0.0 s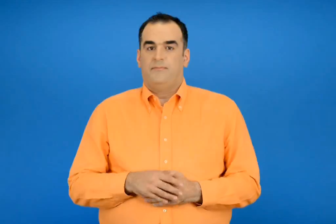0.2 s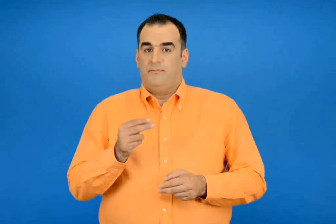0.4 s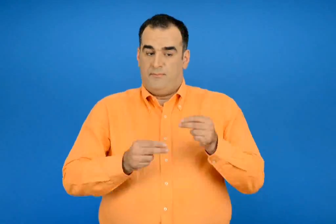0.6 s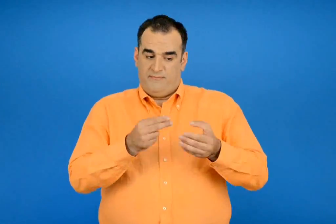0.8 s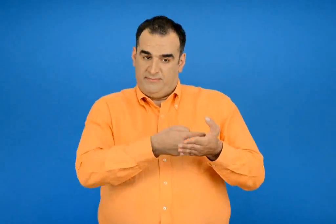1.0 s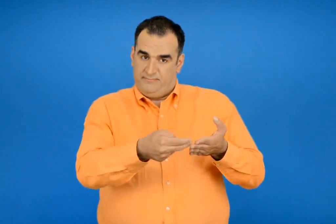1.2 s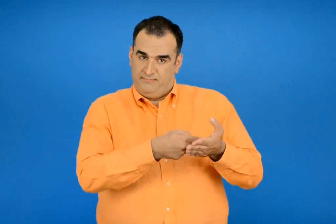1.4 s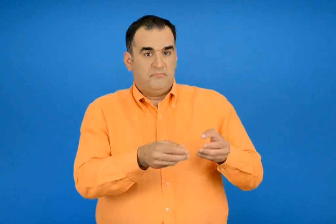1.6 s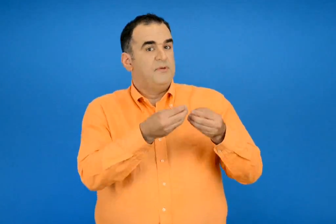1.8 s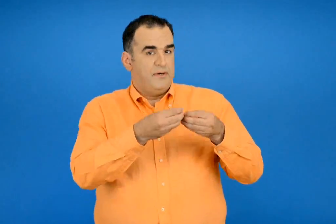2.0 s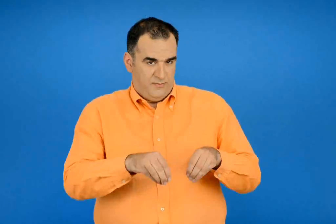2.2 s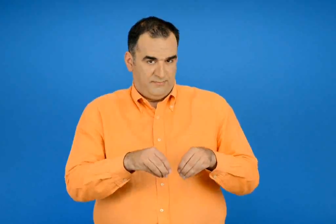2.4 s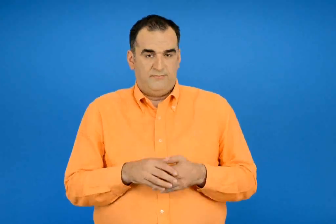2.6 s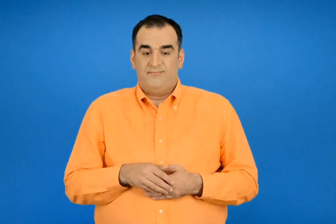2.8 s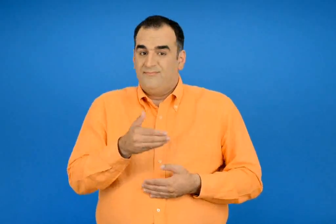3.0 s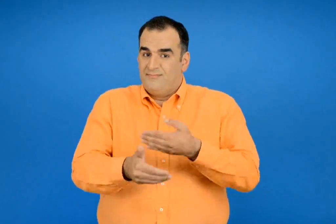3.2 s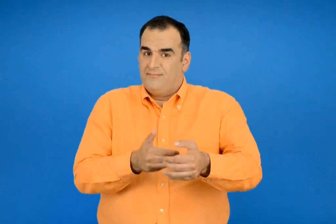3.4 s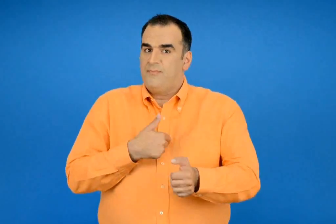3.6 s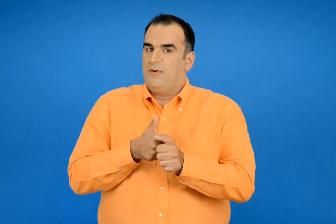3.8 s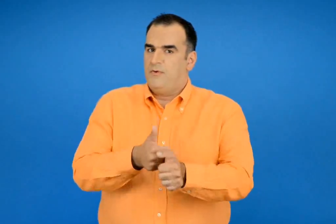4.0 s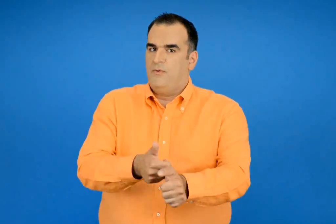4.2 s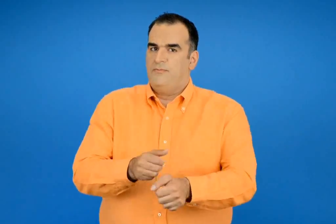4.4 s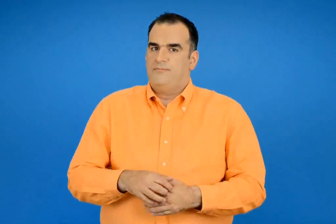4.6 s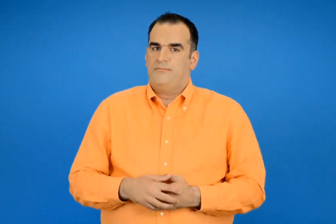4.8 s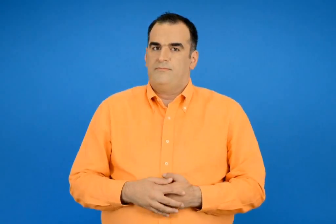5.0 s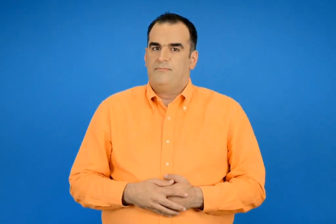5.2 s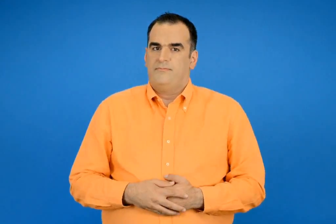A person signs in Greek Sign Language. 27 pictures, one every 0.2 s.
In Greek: λύνω προβλήματα τα βήματα που ακολουθώ
